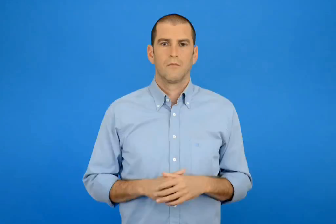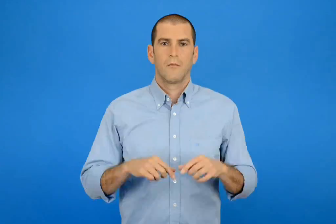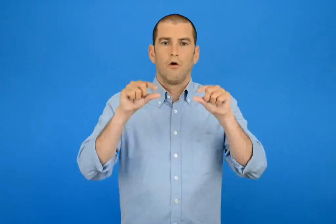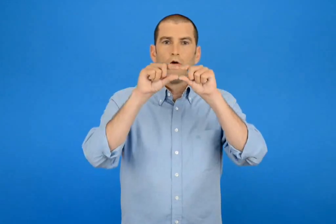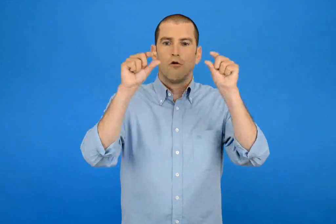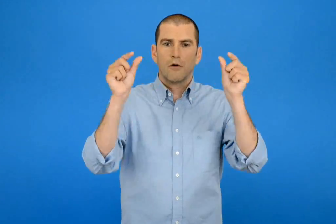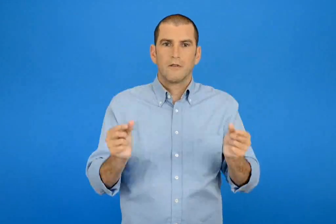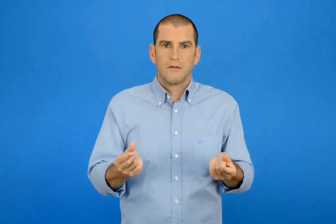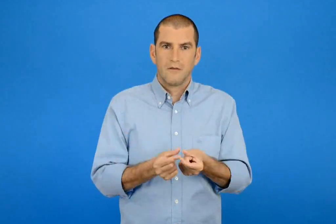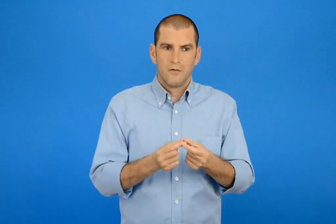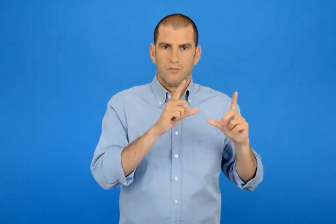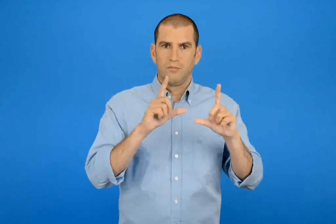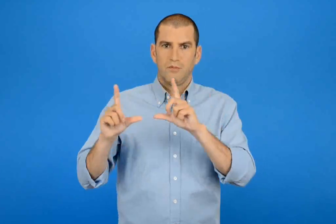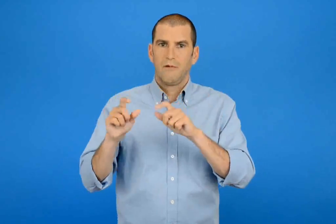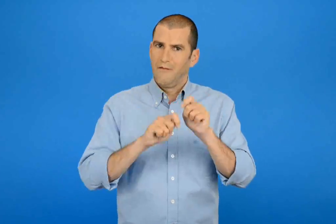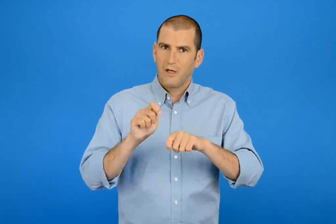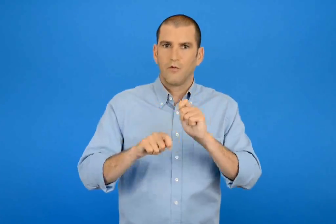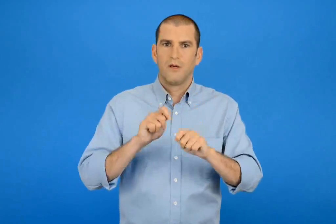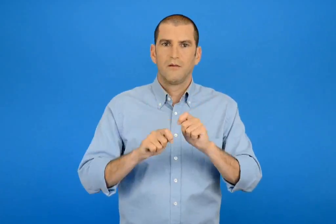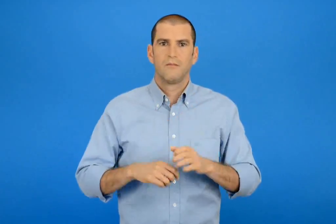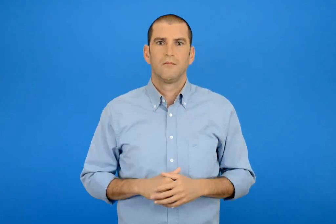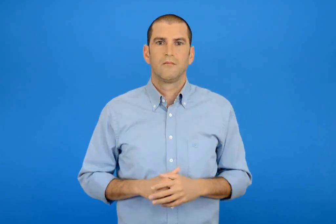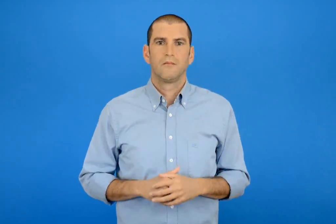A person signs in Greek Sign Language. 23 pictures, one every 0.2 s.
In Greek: φτιάχνουμε κορνίζες
